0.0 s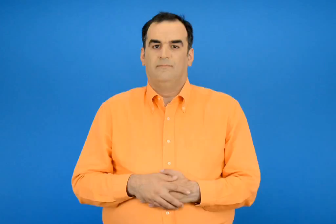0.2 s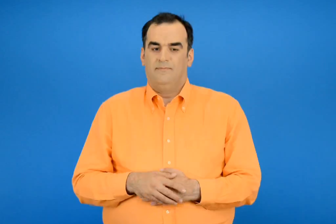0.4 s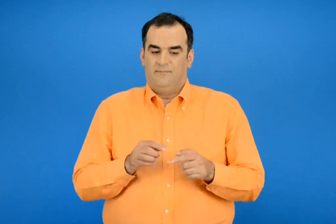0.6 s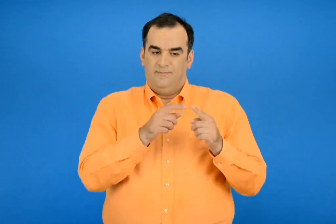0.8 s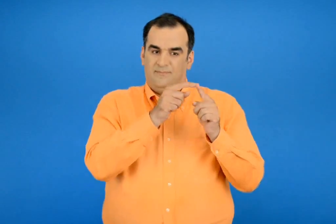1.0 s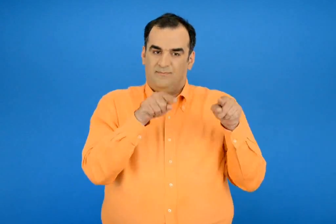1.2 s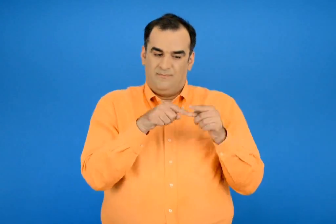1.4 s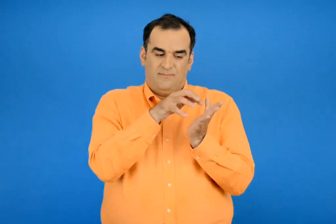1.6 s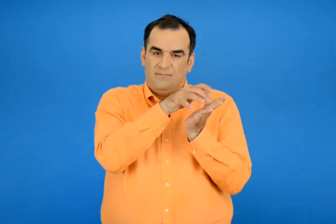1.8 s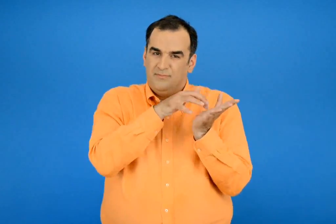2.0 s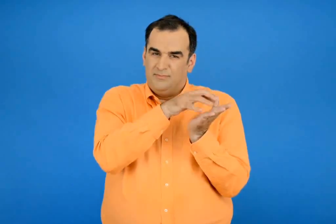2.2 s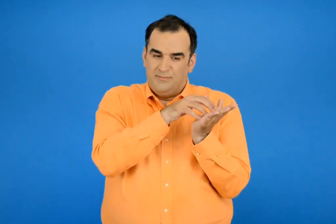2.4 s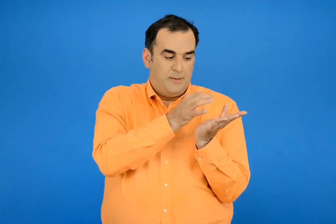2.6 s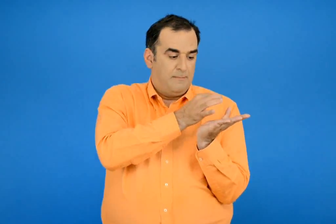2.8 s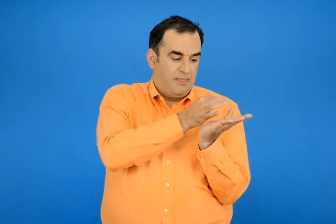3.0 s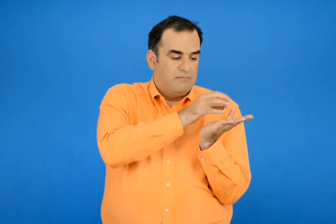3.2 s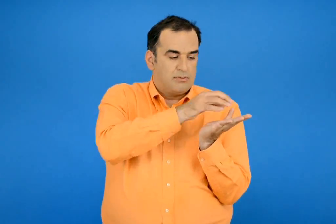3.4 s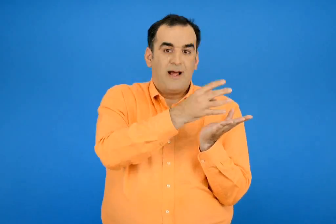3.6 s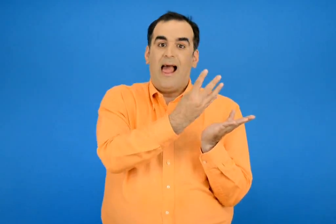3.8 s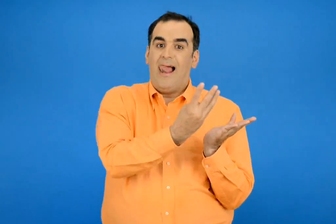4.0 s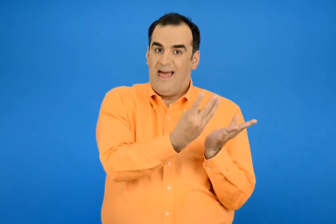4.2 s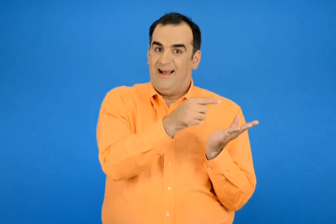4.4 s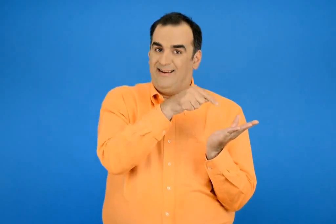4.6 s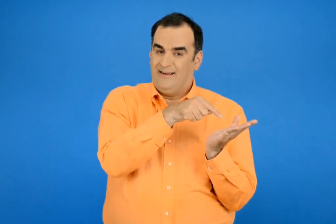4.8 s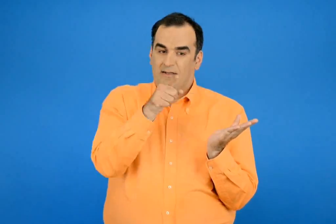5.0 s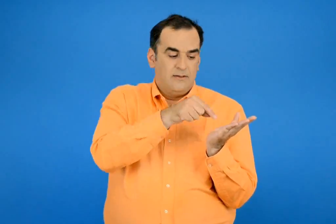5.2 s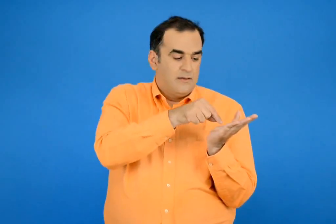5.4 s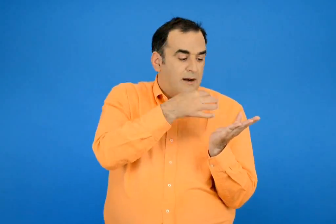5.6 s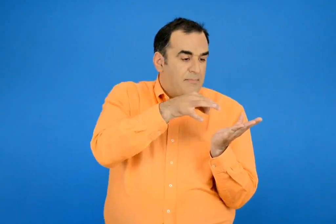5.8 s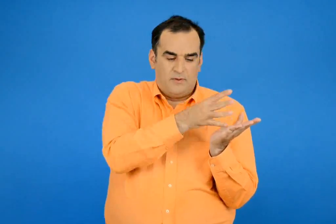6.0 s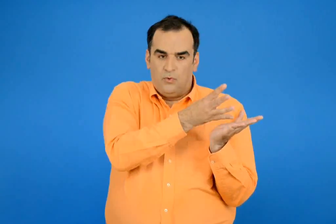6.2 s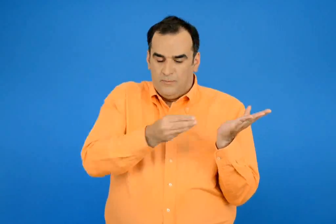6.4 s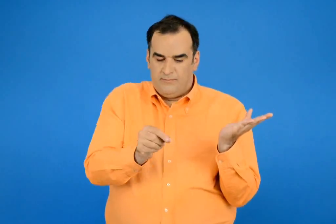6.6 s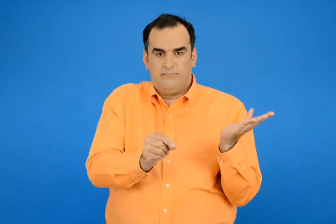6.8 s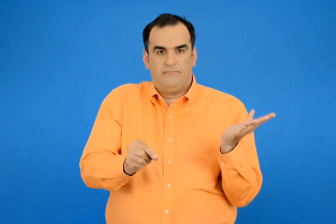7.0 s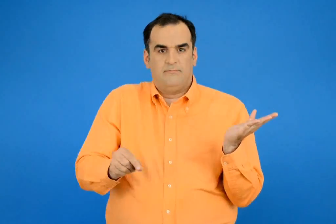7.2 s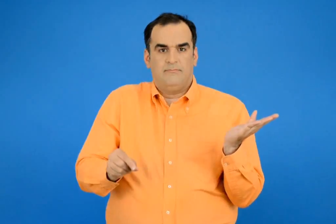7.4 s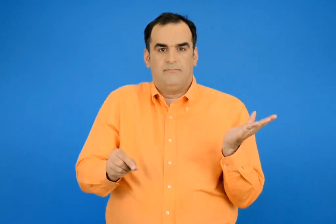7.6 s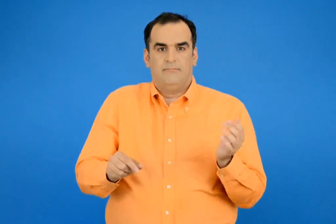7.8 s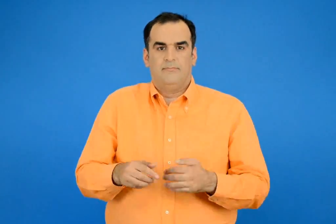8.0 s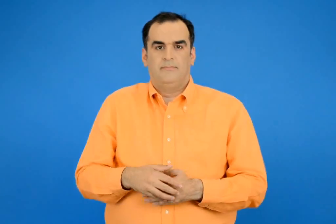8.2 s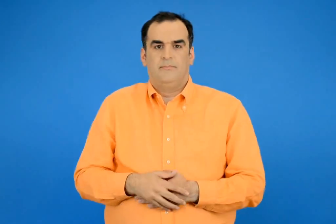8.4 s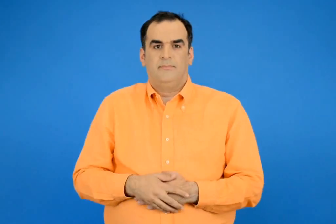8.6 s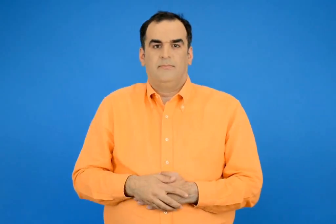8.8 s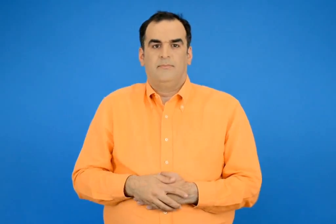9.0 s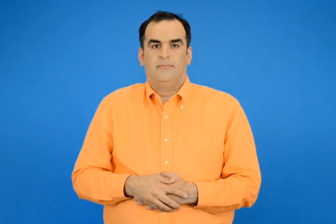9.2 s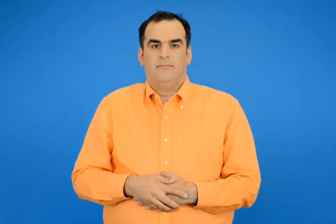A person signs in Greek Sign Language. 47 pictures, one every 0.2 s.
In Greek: γραφώ τους υπολοίπους αριθμούς από το 0 μέχρι το 9 όπως εμφανίζονται στον υπολογιστή τσέπης
